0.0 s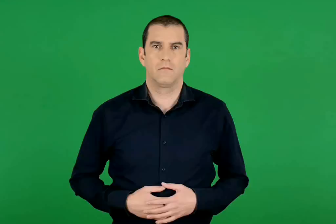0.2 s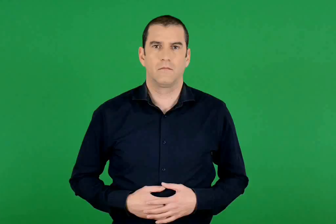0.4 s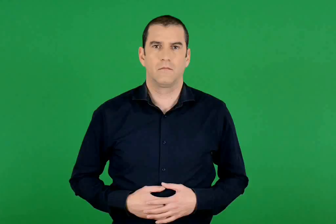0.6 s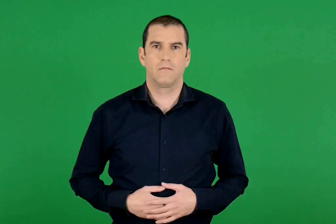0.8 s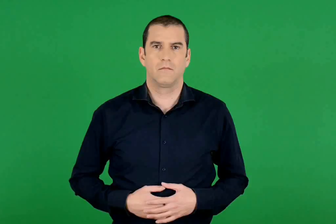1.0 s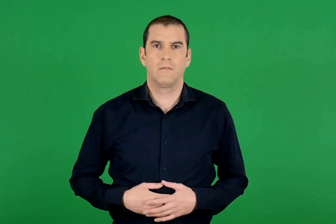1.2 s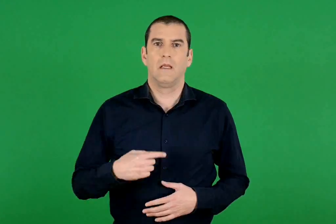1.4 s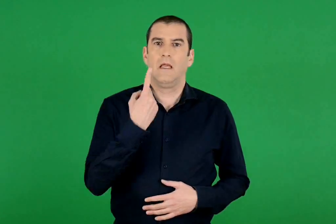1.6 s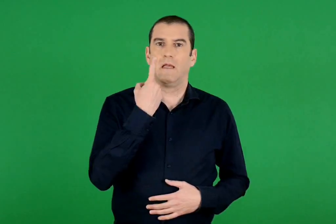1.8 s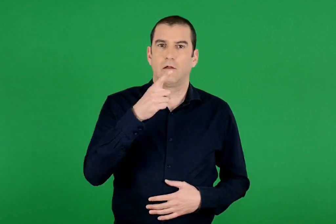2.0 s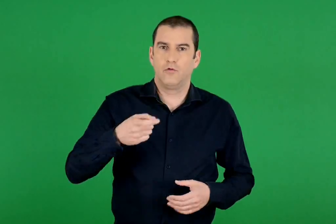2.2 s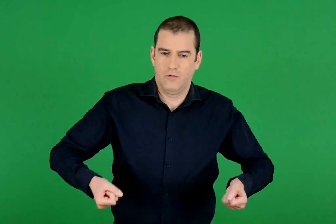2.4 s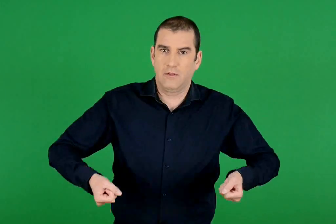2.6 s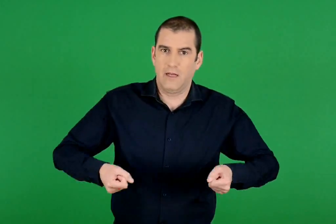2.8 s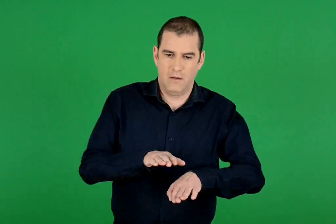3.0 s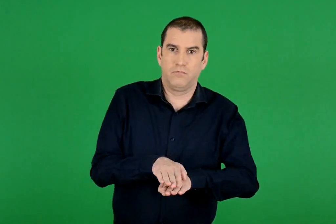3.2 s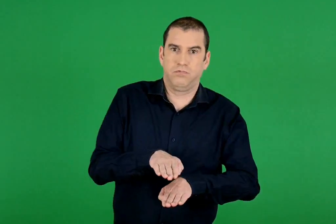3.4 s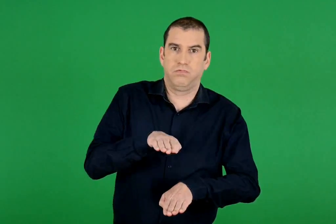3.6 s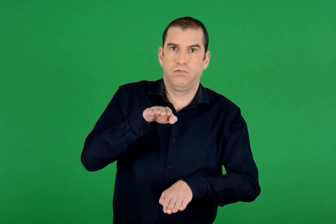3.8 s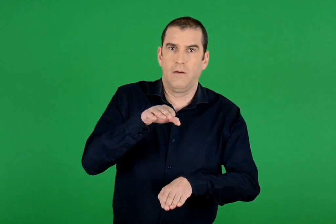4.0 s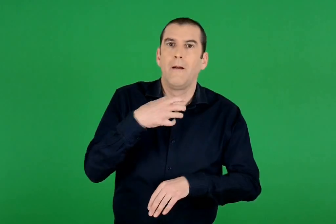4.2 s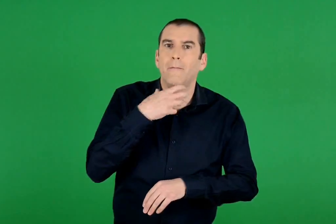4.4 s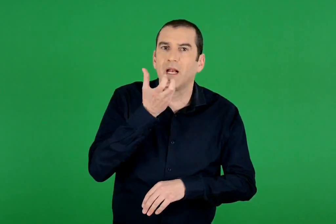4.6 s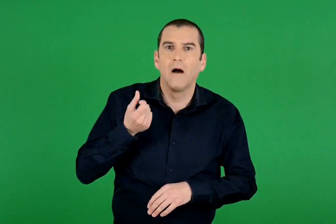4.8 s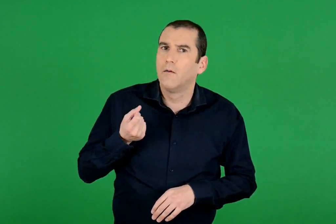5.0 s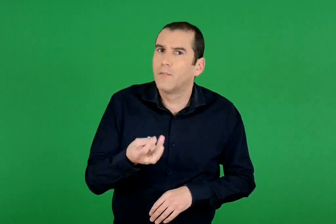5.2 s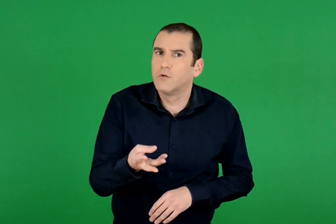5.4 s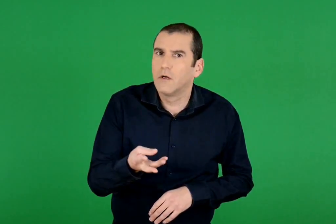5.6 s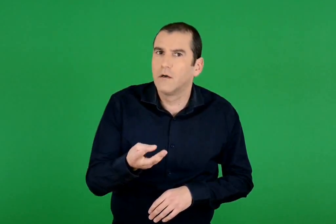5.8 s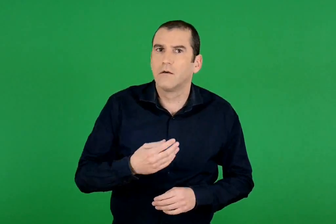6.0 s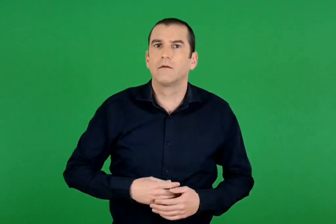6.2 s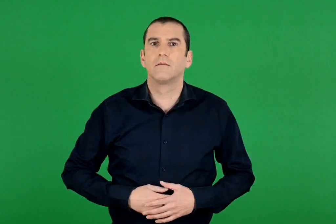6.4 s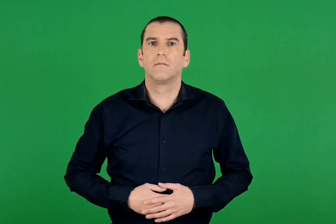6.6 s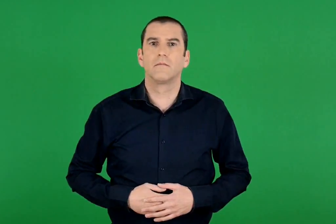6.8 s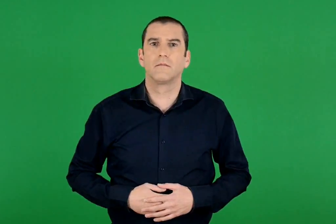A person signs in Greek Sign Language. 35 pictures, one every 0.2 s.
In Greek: πόσα μήλα έχουν τα 100 τελάρα ;
